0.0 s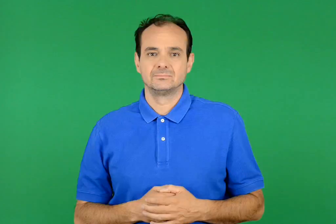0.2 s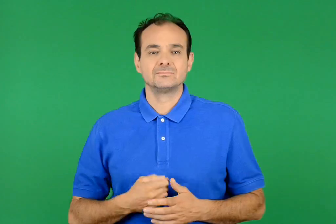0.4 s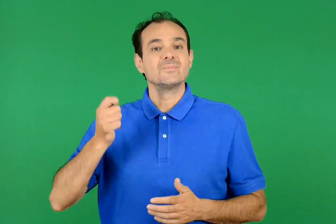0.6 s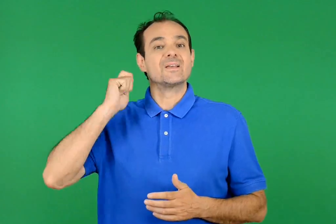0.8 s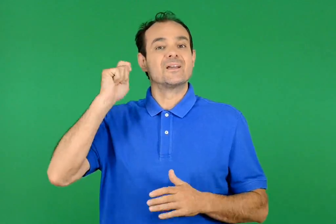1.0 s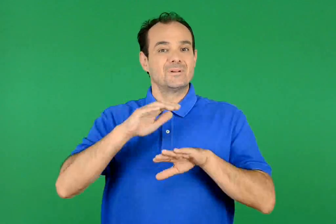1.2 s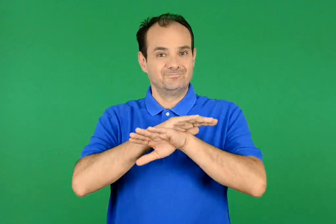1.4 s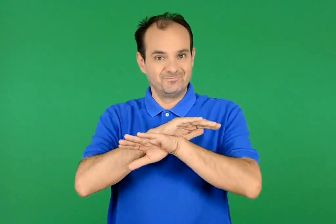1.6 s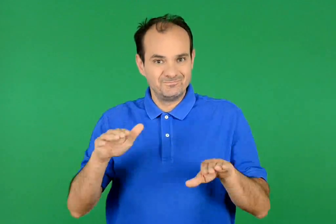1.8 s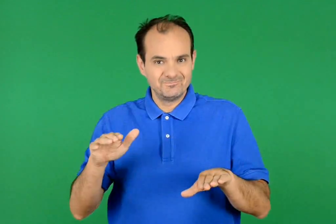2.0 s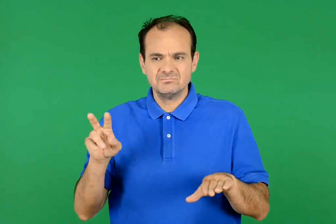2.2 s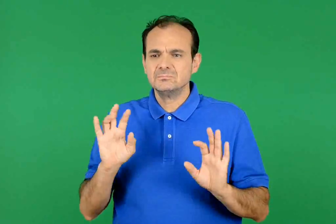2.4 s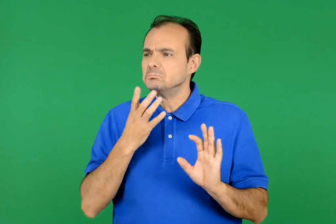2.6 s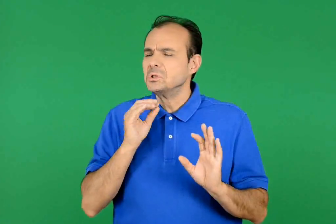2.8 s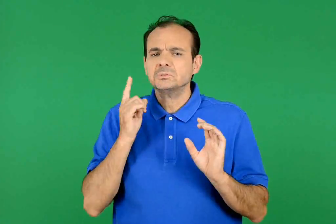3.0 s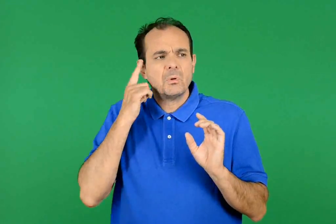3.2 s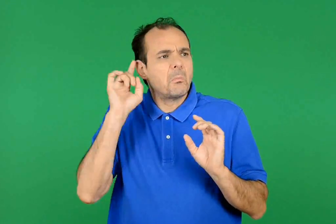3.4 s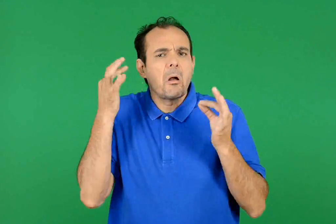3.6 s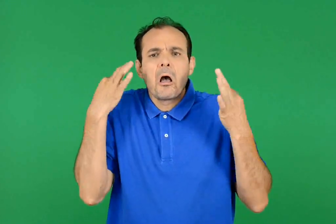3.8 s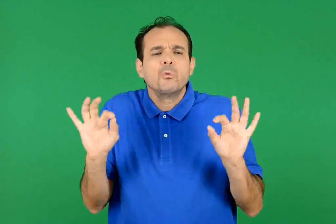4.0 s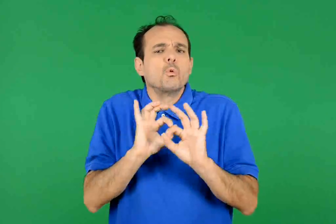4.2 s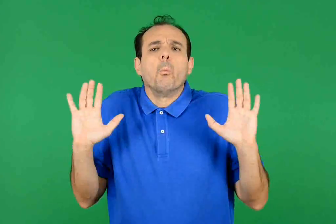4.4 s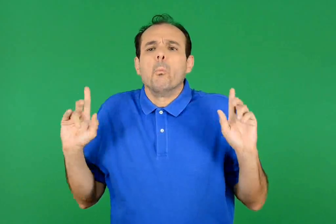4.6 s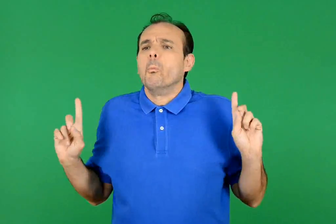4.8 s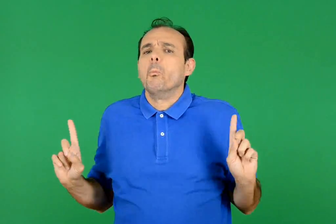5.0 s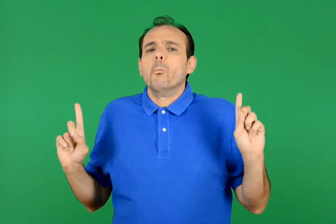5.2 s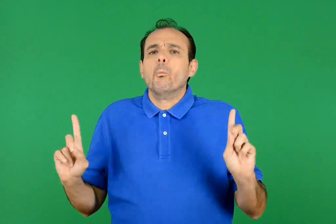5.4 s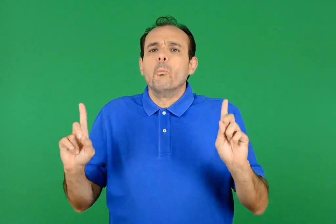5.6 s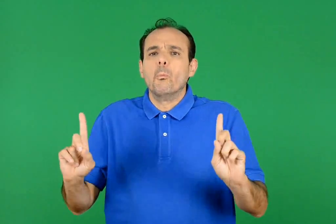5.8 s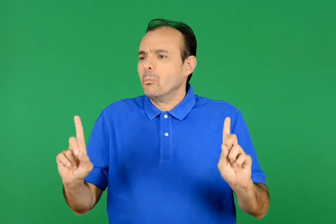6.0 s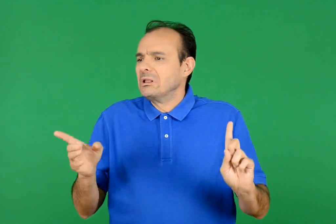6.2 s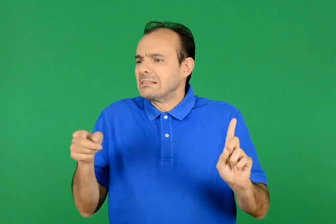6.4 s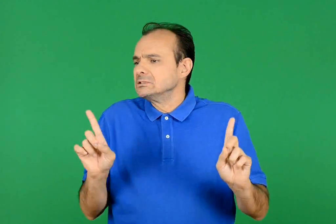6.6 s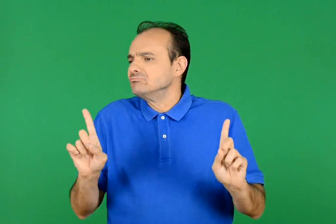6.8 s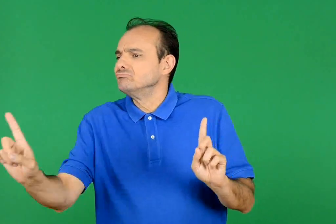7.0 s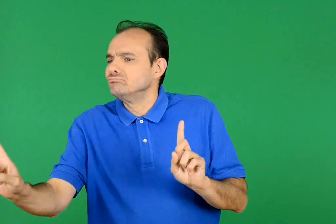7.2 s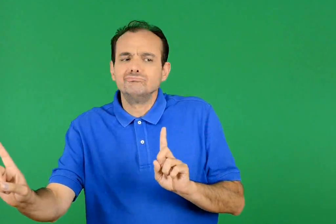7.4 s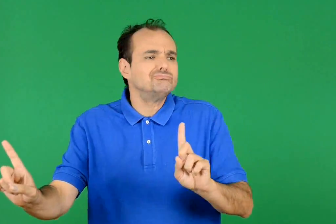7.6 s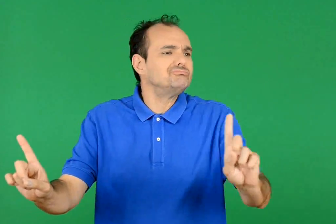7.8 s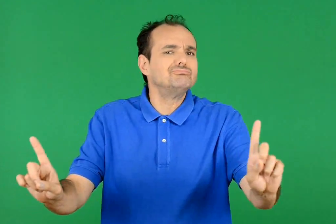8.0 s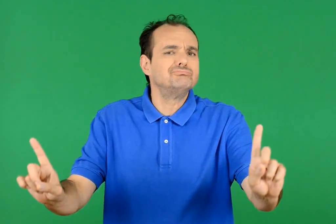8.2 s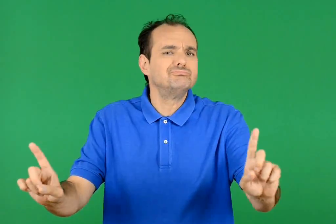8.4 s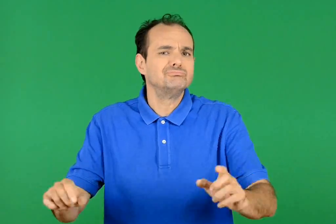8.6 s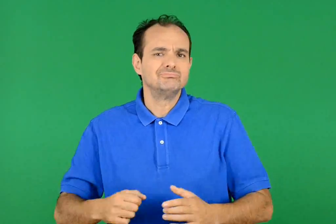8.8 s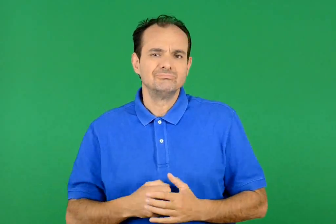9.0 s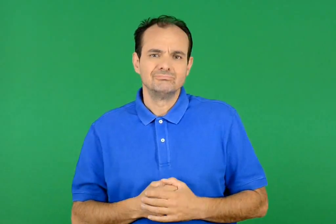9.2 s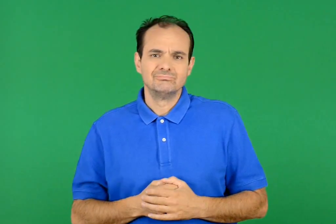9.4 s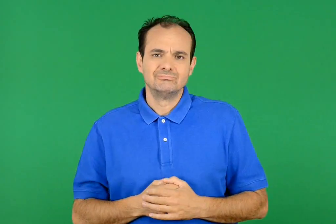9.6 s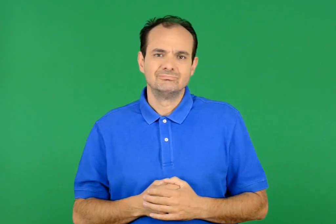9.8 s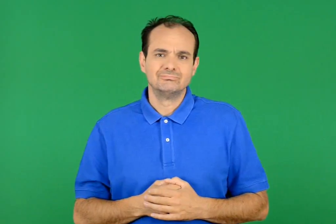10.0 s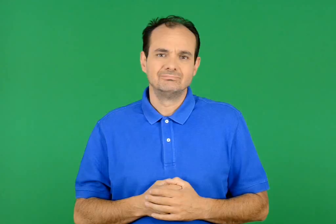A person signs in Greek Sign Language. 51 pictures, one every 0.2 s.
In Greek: στο τέλος του διαλείμματος , σαν να μη συμβαίνει τίποτα , μπαίνει ο ένας στην τάξη του άλλου
